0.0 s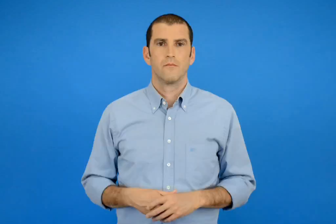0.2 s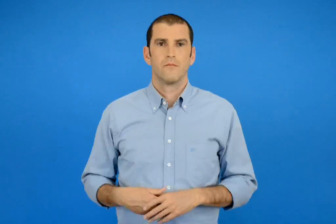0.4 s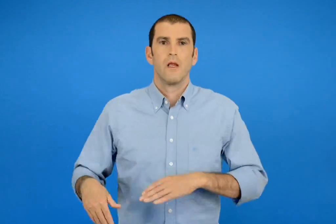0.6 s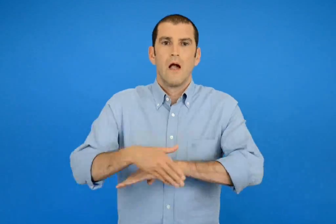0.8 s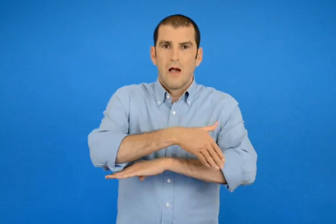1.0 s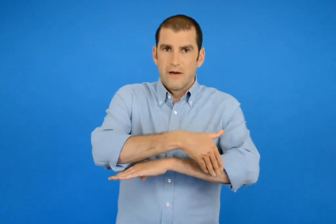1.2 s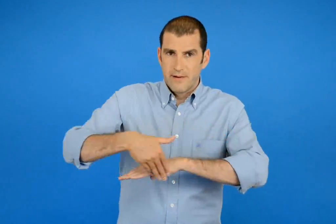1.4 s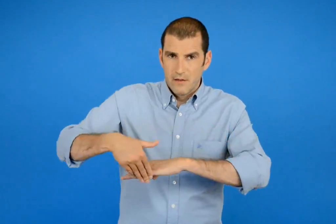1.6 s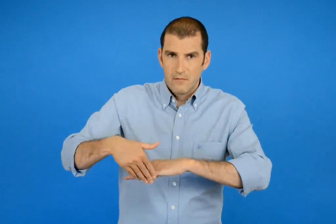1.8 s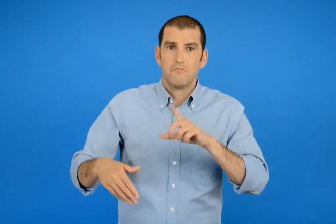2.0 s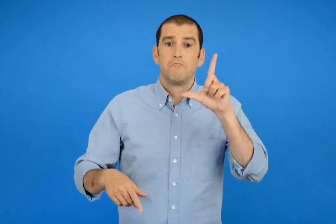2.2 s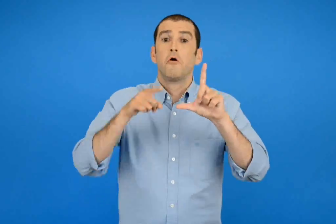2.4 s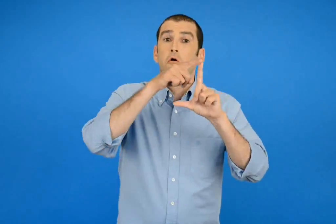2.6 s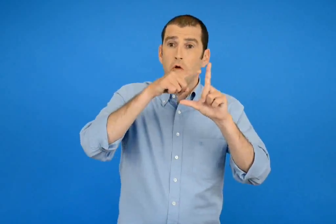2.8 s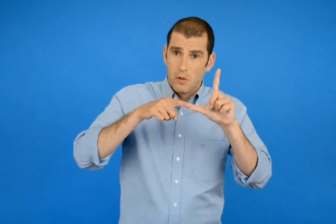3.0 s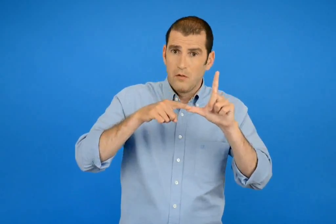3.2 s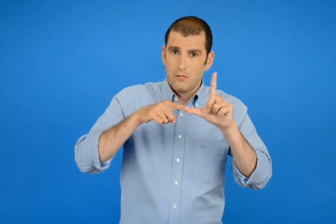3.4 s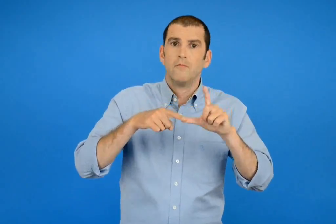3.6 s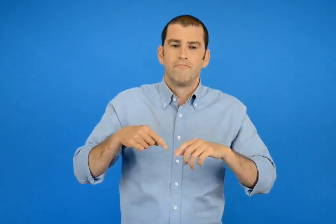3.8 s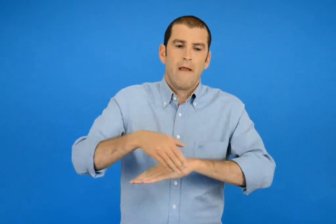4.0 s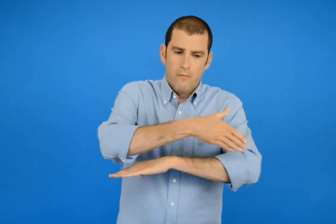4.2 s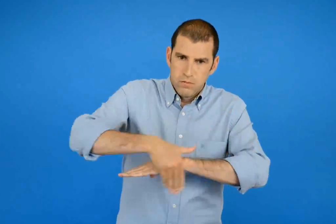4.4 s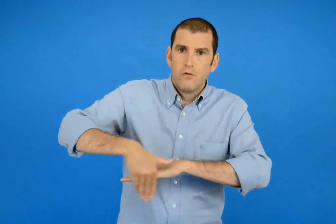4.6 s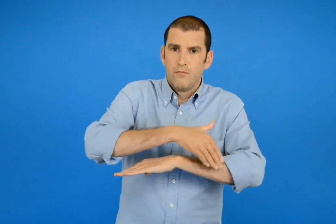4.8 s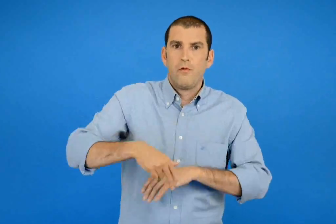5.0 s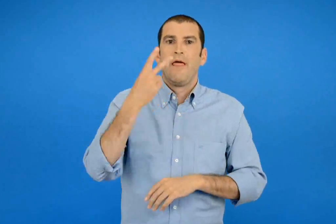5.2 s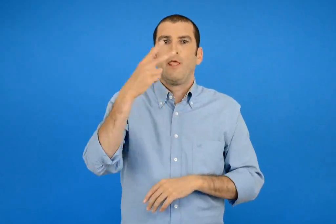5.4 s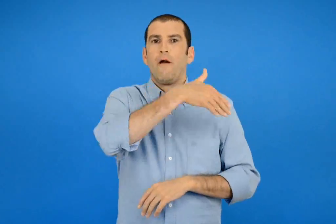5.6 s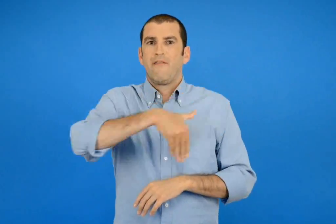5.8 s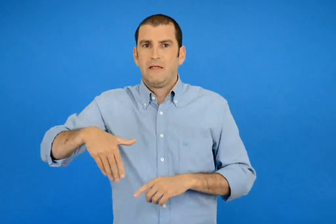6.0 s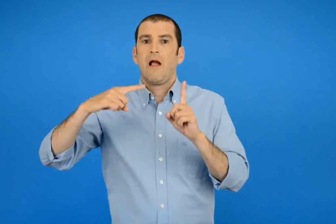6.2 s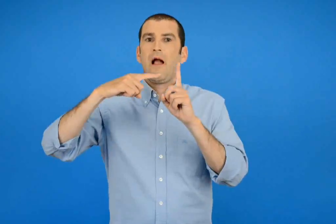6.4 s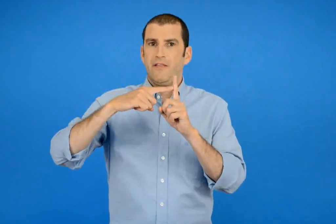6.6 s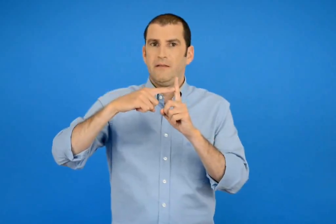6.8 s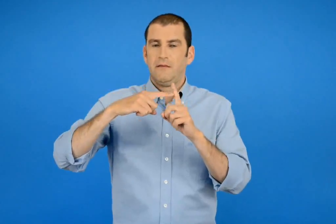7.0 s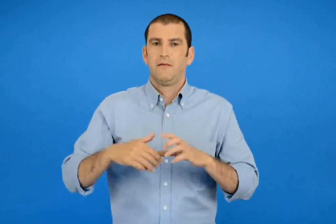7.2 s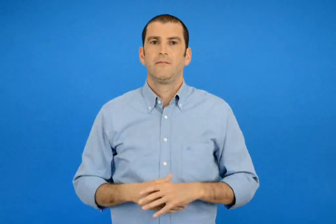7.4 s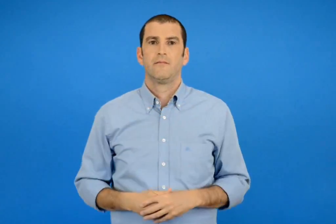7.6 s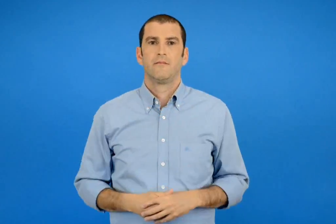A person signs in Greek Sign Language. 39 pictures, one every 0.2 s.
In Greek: φτιάχνω 2 ευθείες κάθετες μεταξύ τους με τον χάρακα και τον γνώμονα
